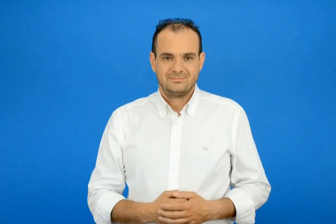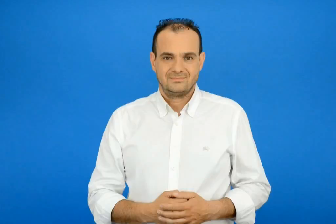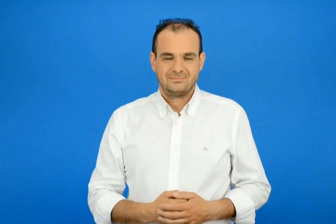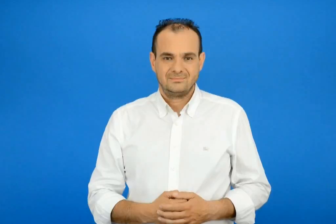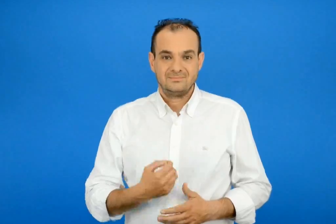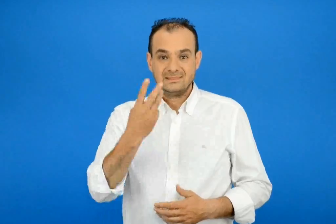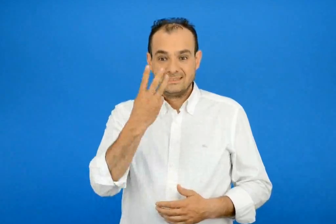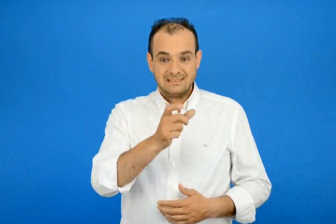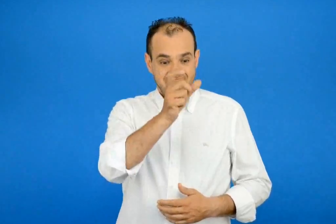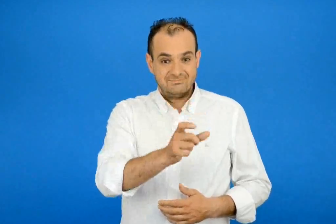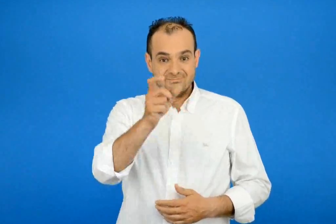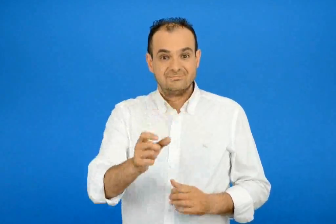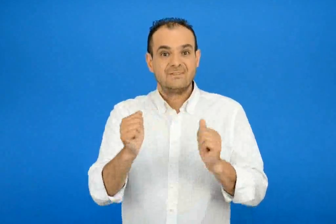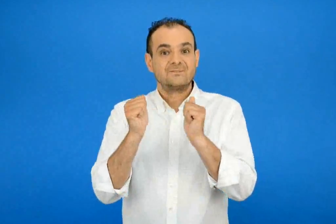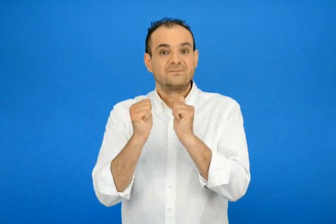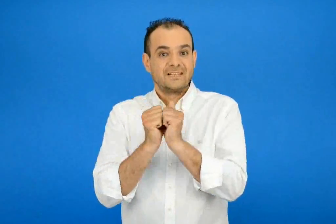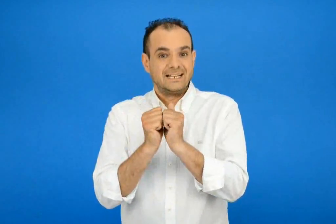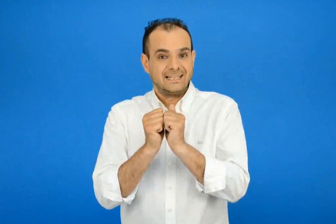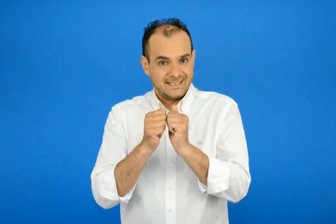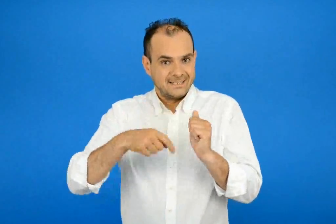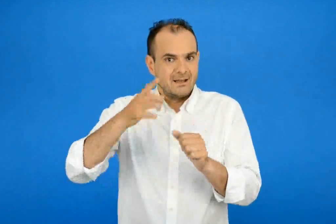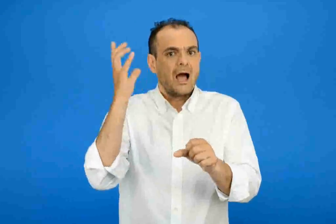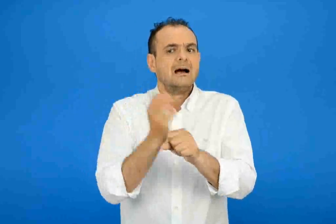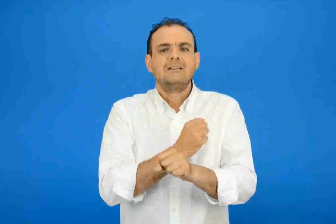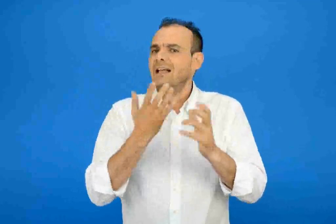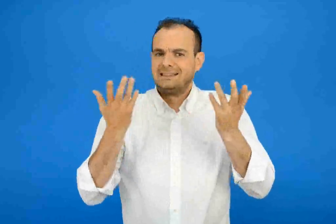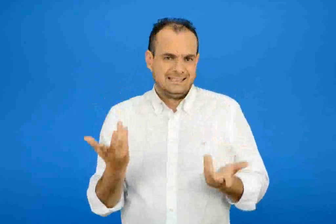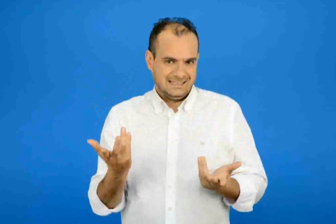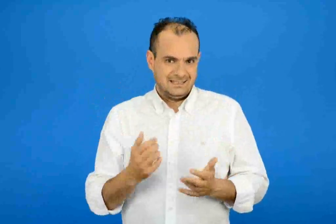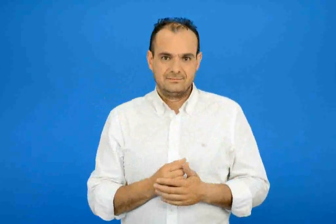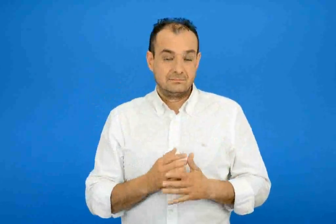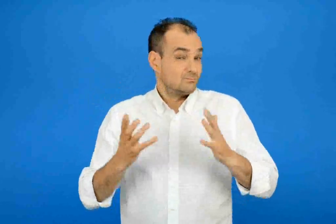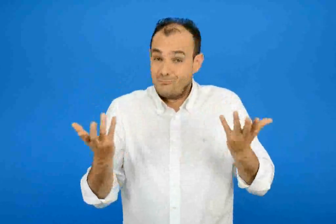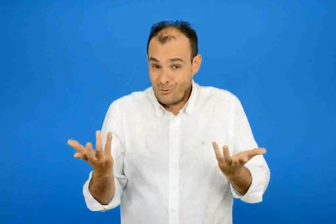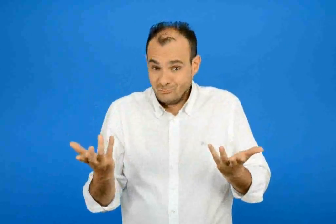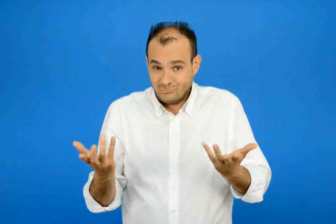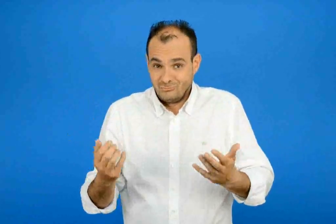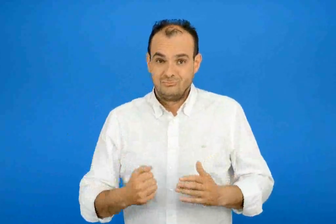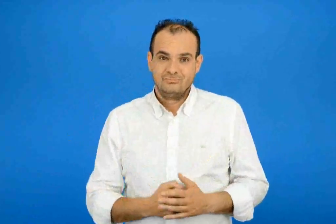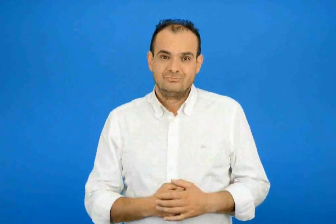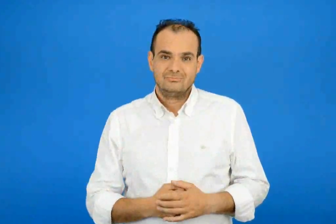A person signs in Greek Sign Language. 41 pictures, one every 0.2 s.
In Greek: τι κατάφεραν οι τρεις φίλοι ; πως ;
